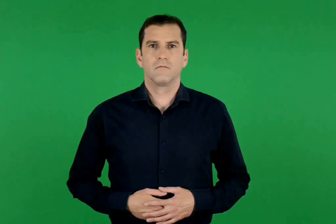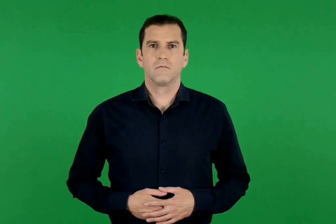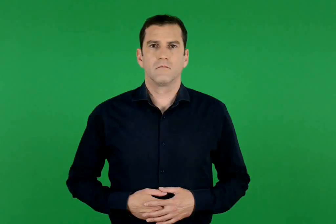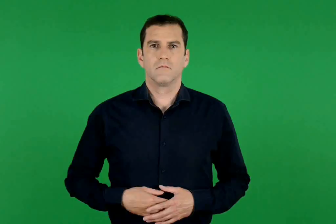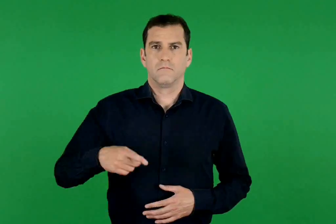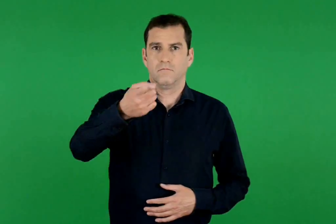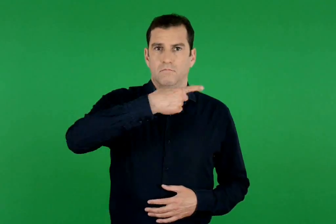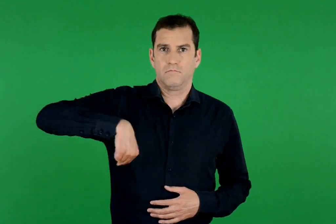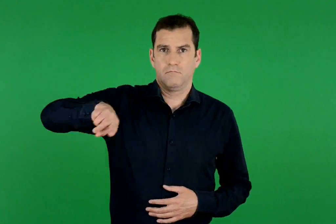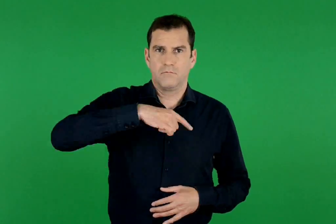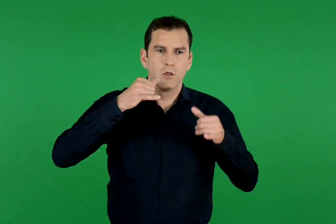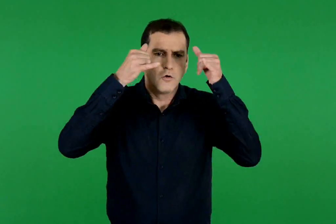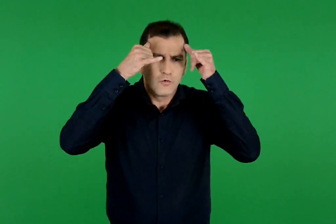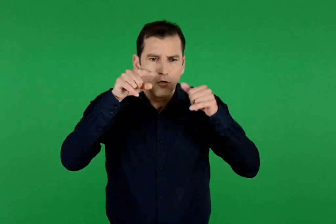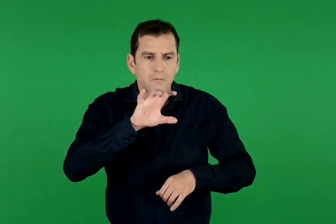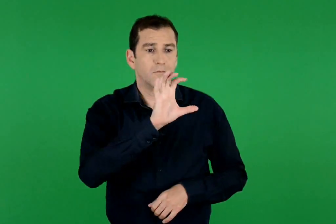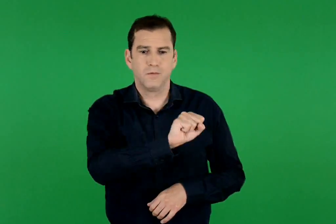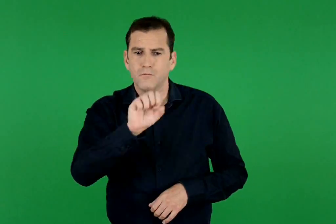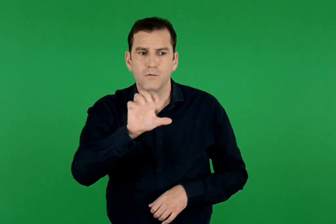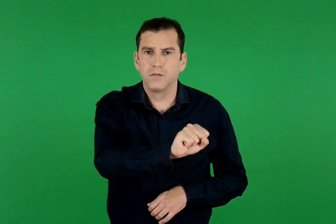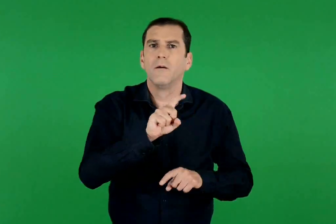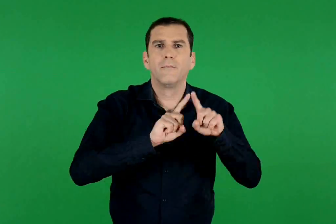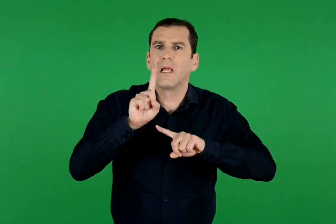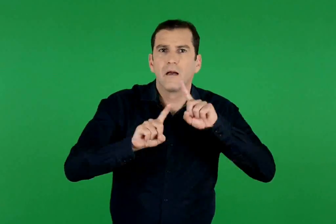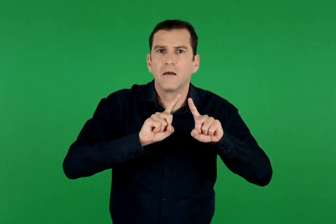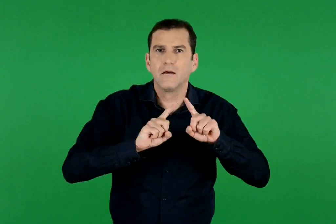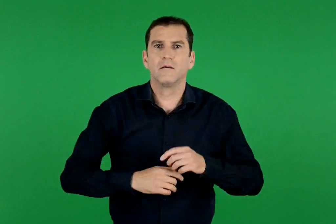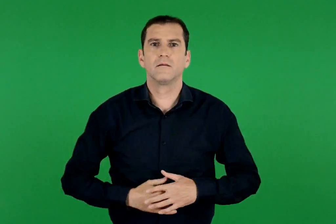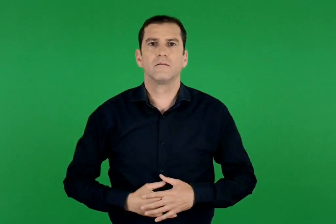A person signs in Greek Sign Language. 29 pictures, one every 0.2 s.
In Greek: ποια ζώα αναγνωρίζουμε ;
